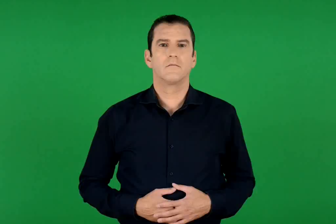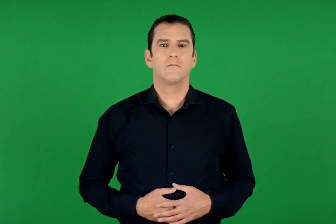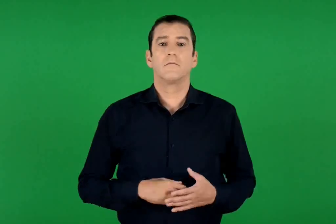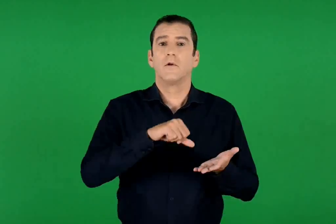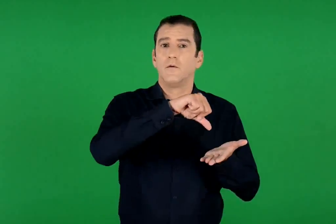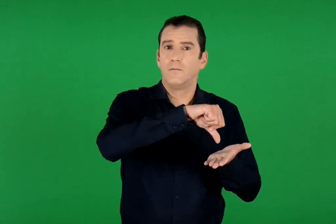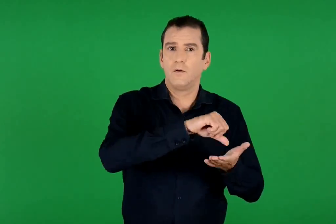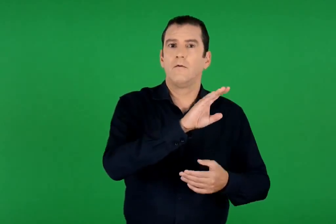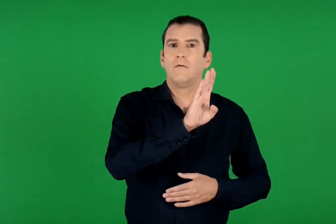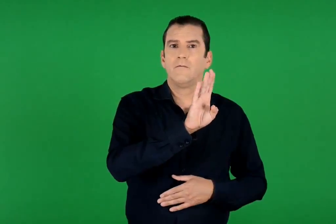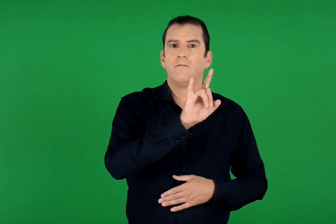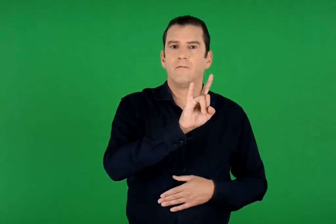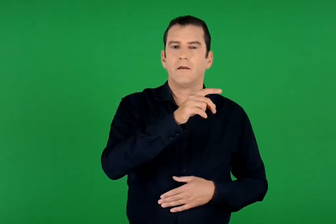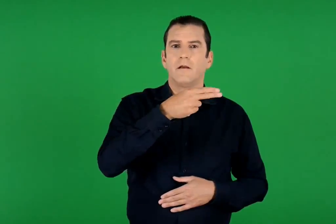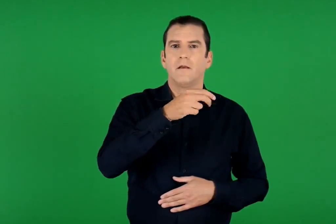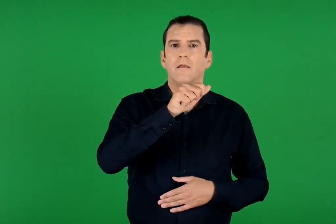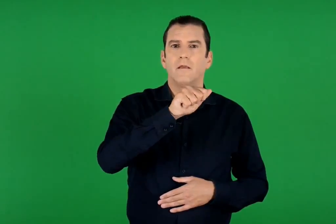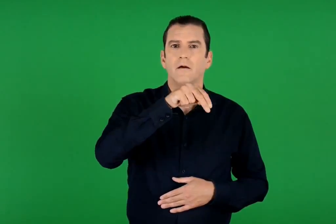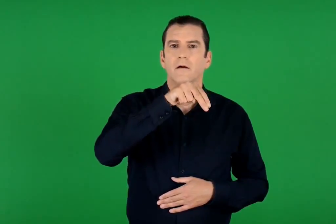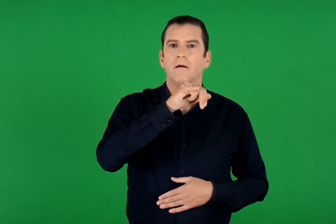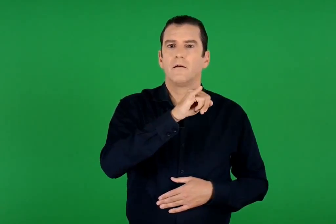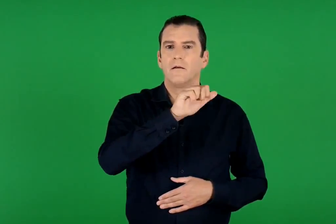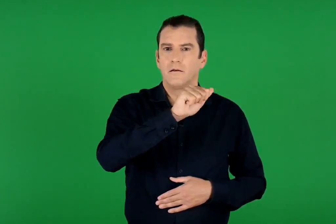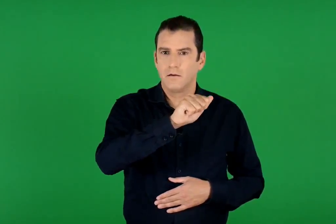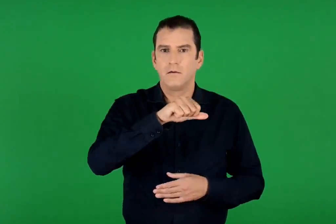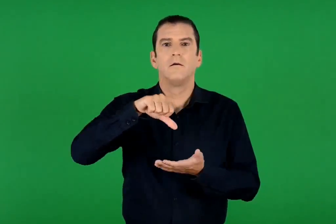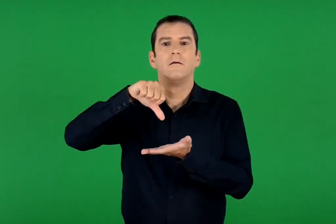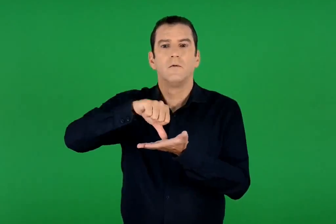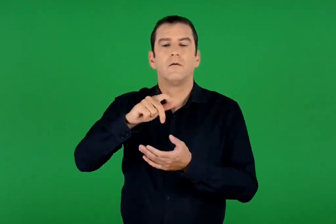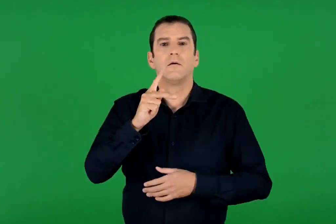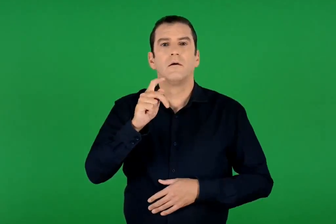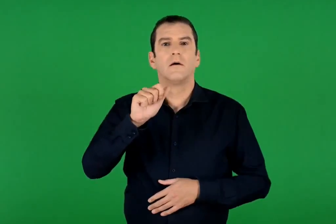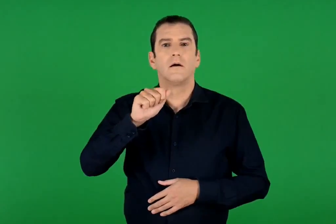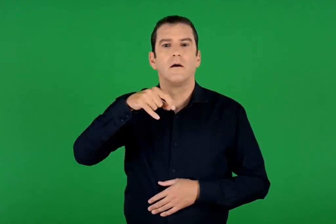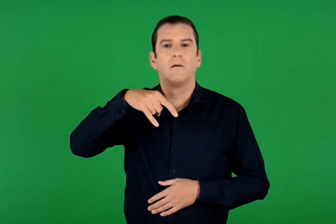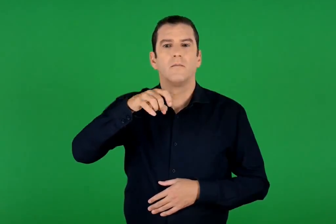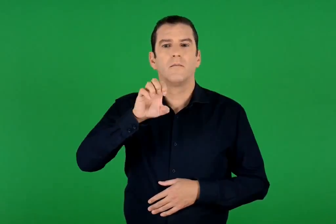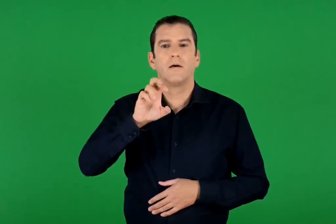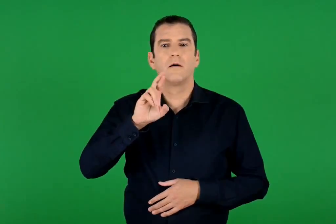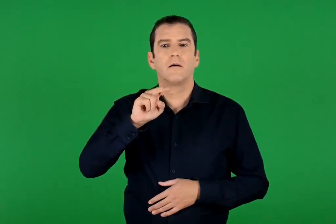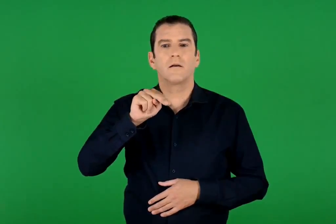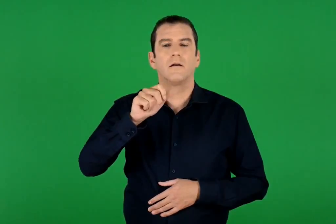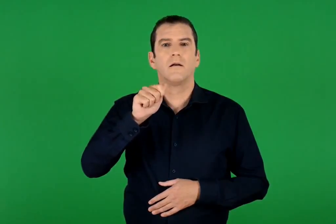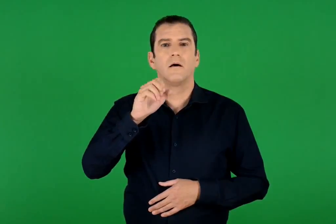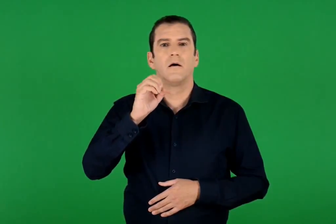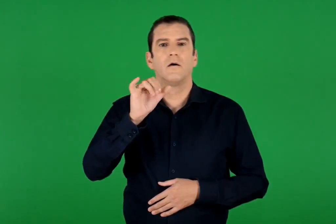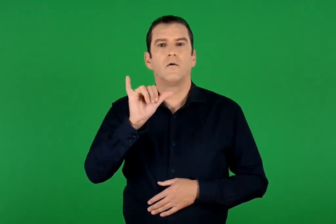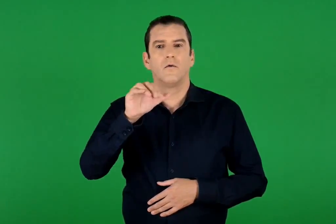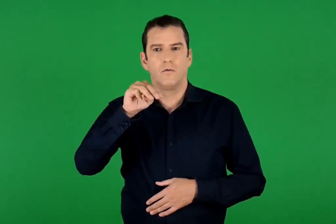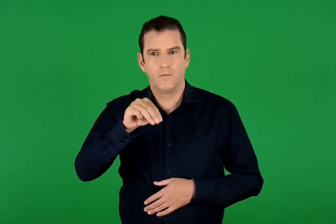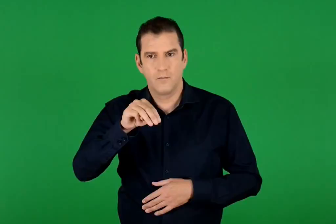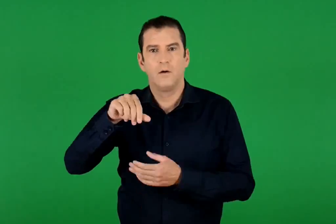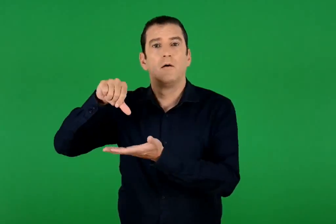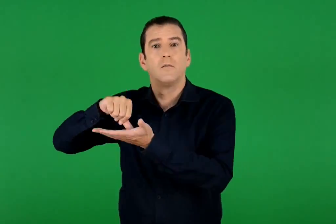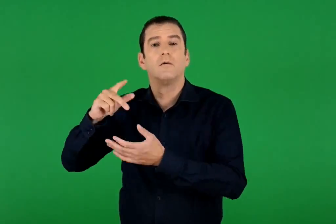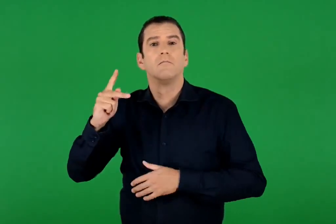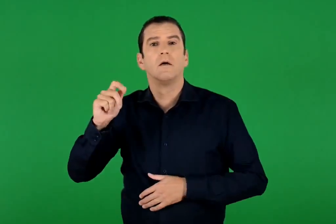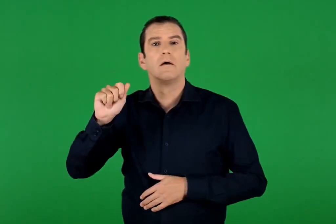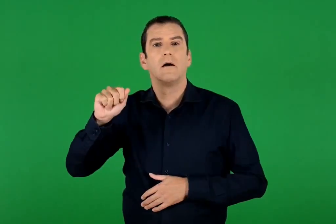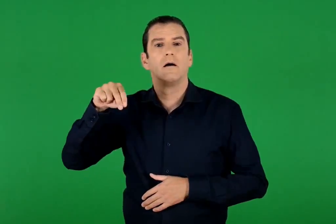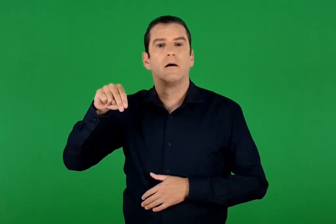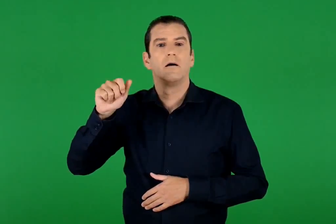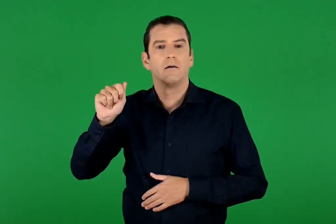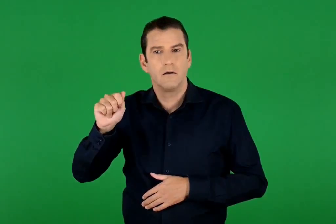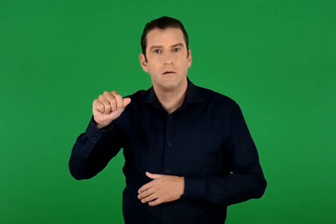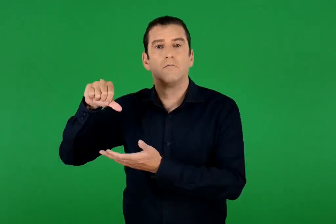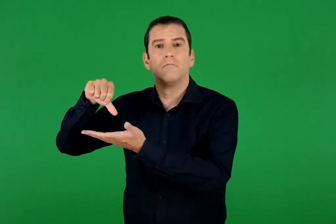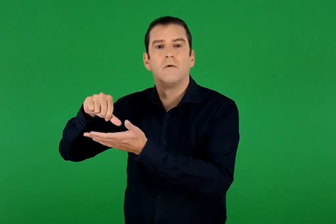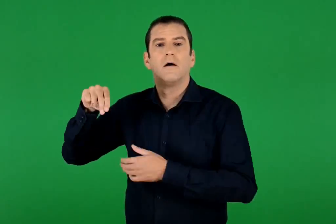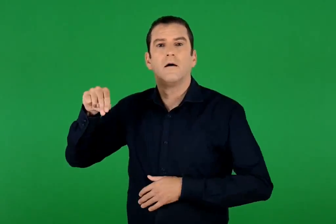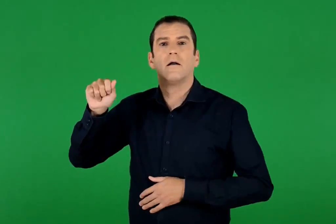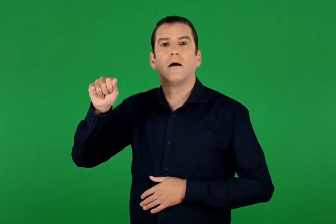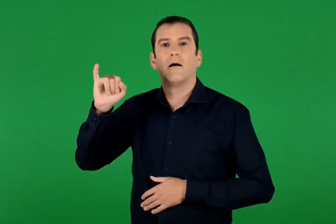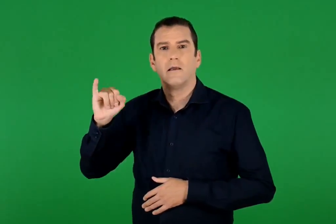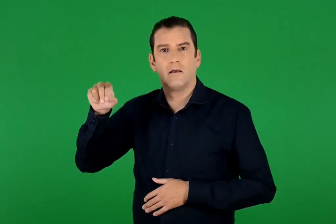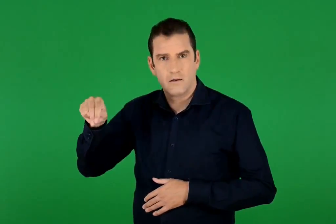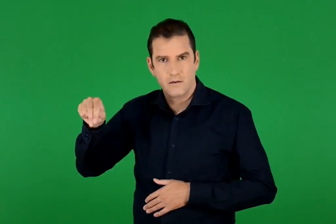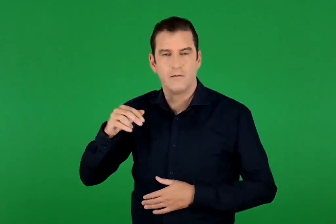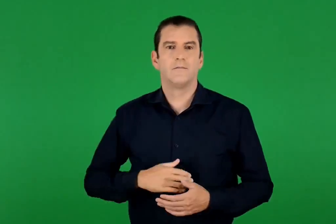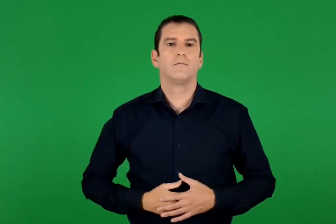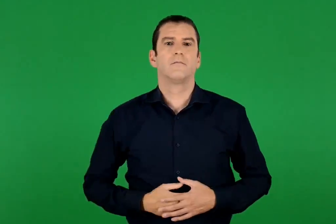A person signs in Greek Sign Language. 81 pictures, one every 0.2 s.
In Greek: η βηθανία , η καπερναούμ , η κανά , η ναΐν
